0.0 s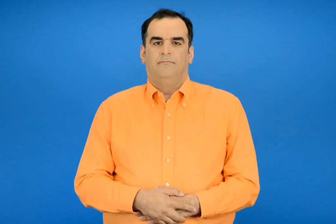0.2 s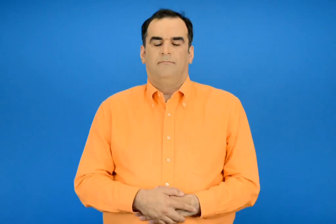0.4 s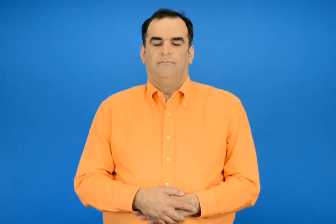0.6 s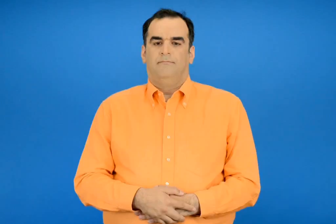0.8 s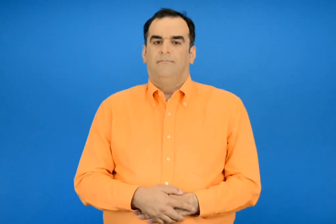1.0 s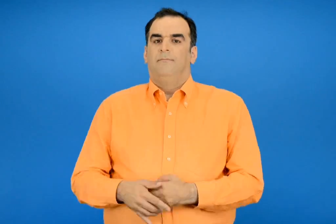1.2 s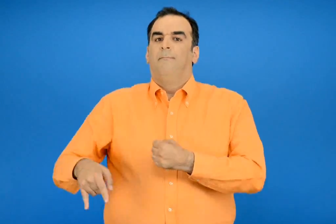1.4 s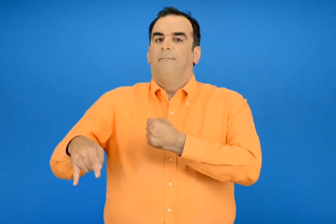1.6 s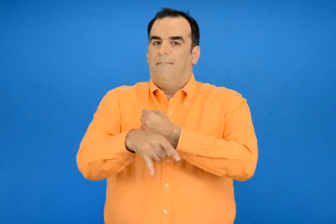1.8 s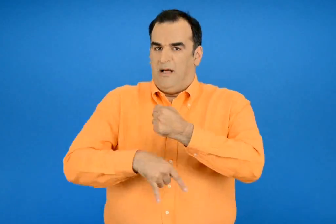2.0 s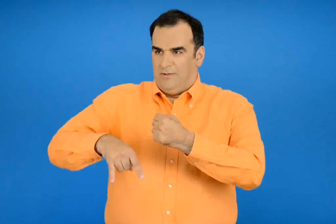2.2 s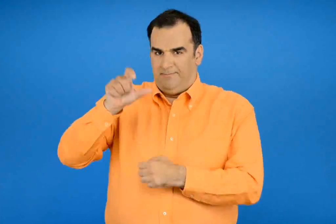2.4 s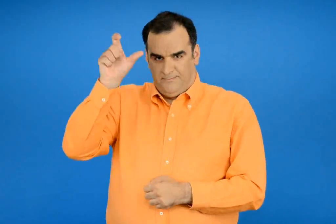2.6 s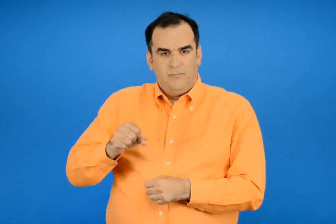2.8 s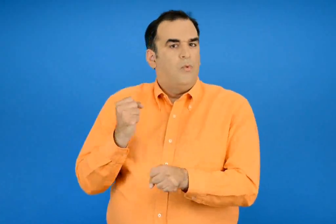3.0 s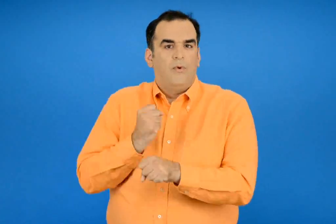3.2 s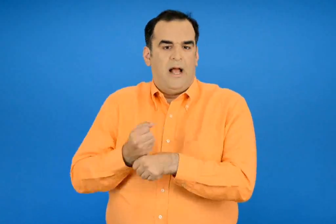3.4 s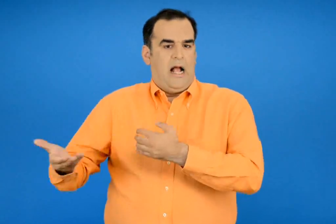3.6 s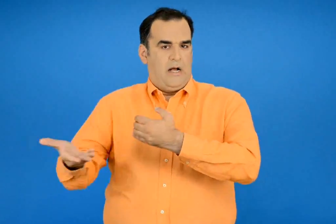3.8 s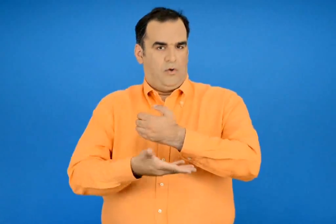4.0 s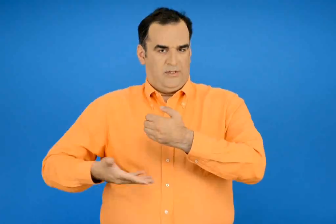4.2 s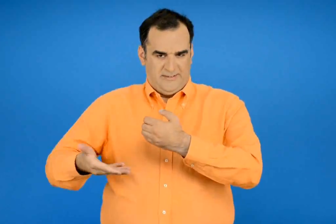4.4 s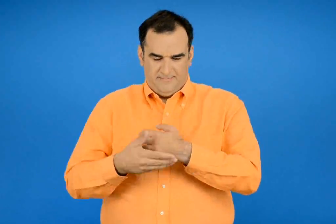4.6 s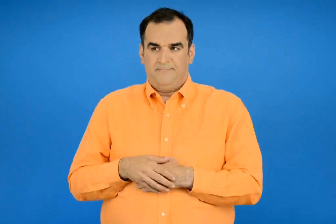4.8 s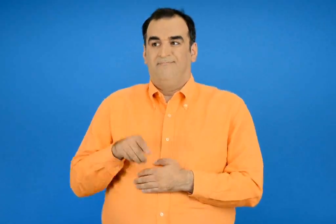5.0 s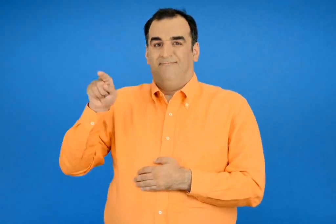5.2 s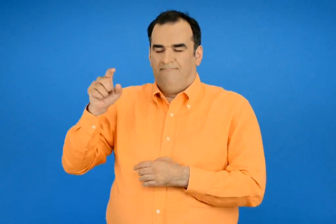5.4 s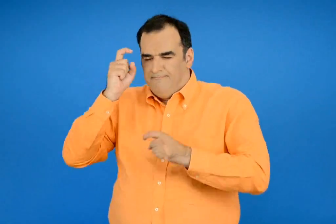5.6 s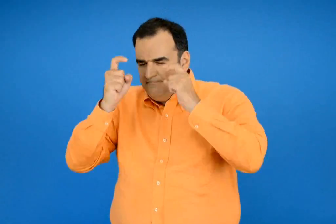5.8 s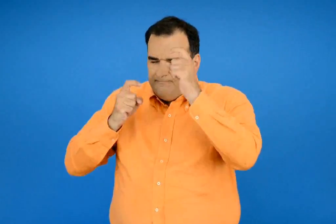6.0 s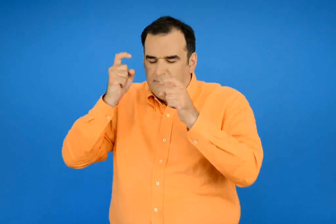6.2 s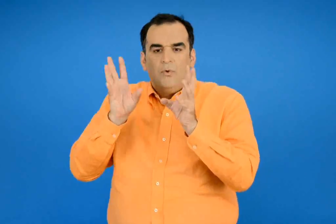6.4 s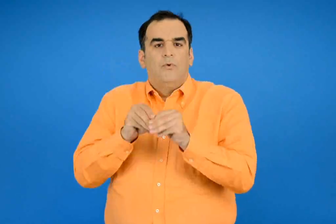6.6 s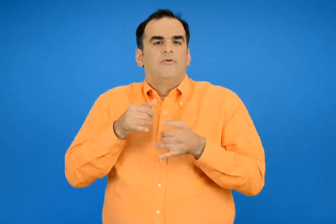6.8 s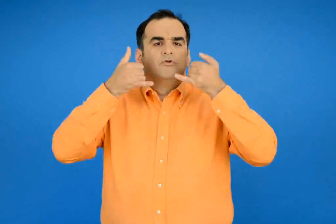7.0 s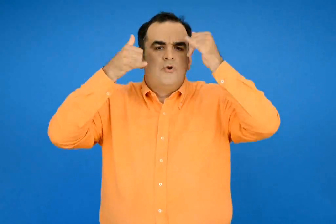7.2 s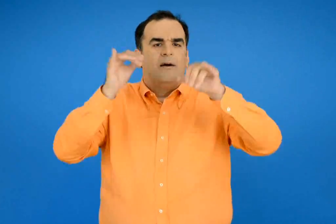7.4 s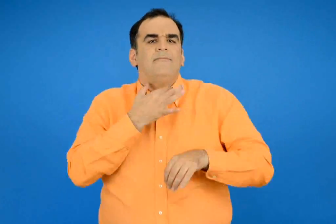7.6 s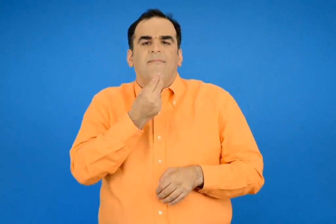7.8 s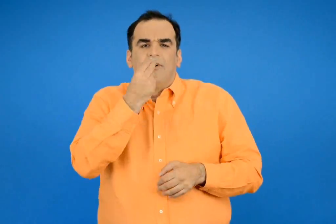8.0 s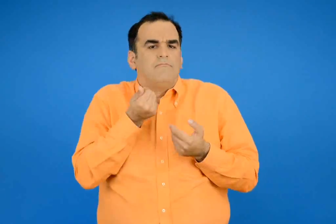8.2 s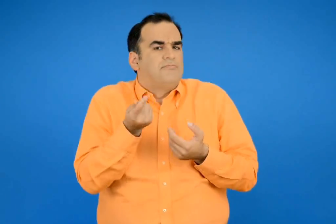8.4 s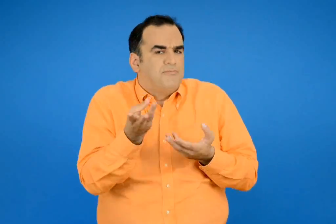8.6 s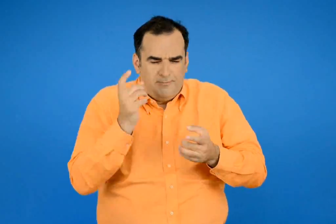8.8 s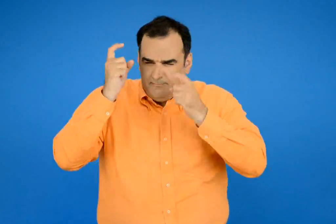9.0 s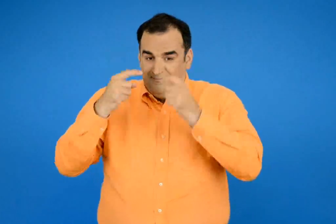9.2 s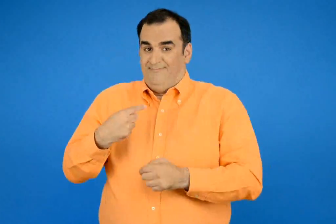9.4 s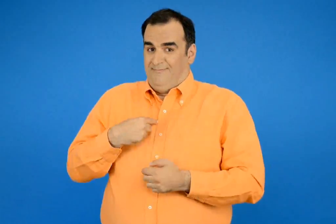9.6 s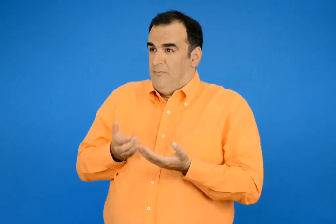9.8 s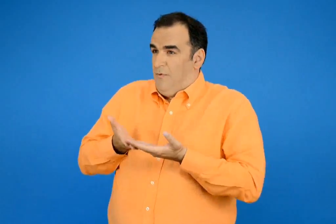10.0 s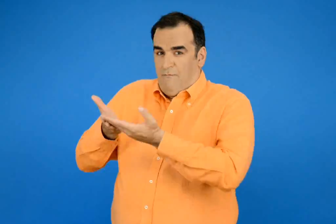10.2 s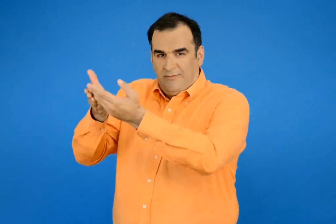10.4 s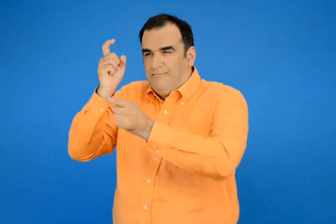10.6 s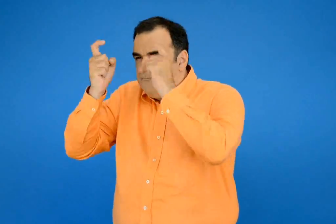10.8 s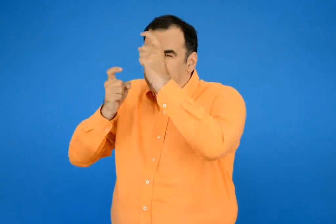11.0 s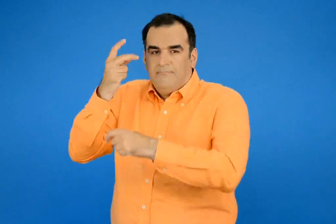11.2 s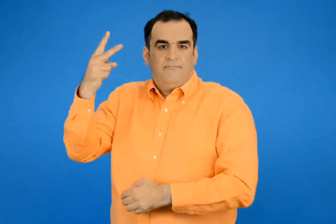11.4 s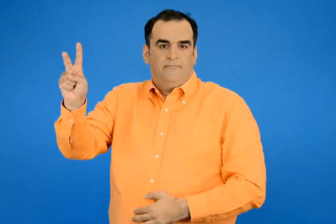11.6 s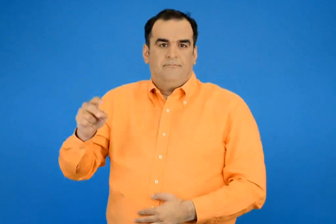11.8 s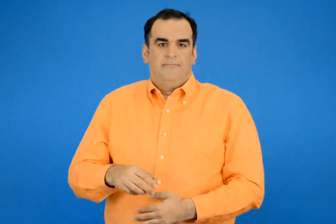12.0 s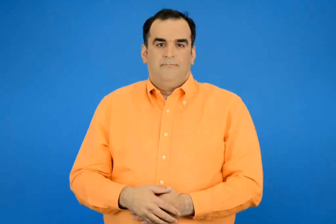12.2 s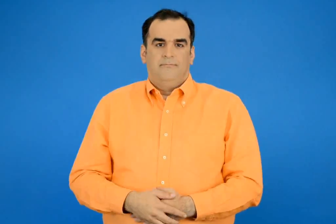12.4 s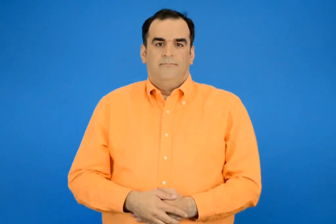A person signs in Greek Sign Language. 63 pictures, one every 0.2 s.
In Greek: ο κύριος παναγιώτης είναι αγρότης υπολογίζει πόση τροφη χρειάζεται για τα ζώα του τον βοηθώ στους υπολογισμούς του
